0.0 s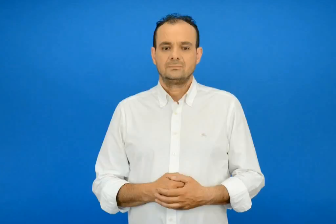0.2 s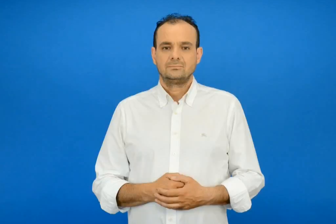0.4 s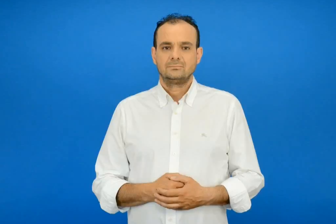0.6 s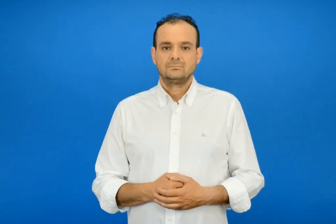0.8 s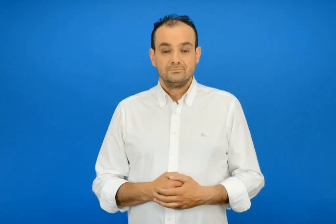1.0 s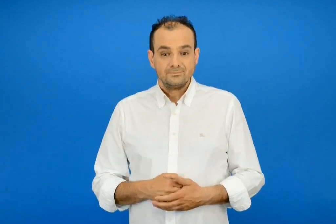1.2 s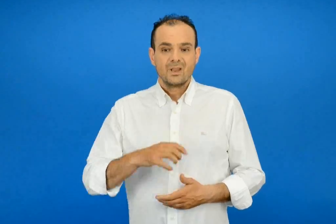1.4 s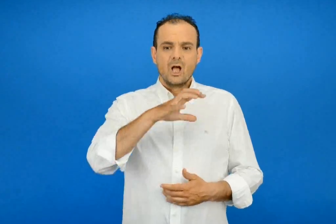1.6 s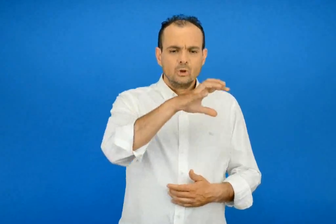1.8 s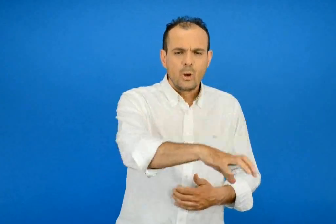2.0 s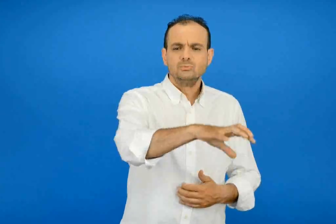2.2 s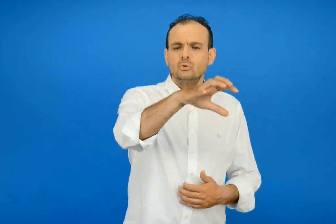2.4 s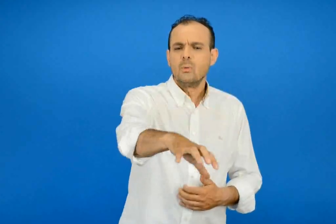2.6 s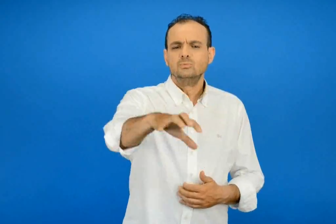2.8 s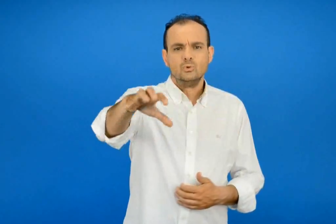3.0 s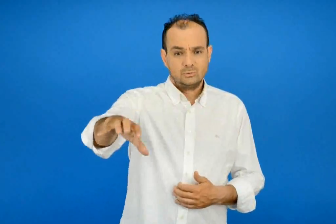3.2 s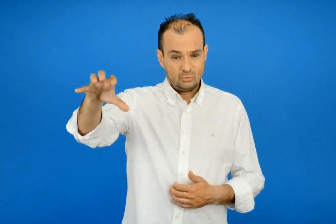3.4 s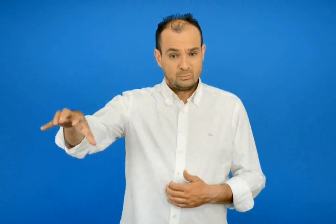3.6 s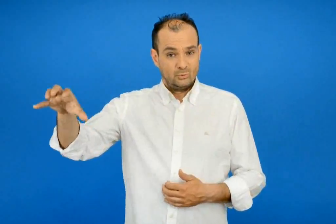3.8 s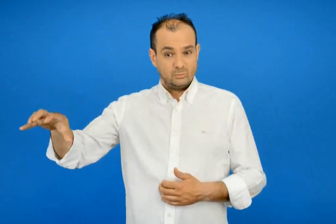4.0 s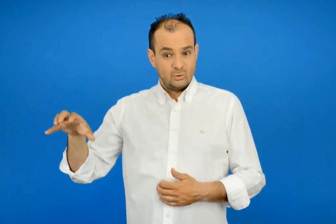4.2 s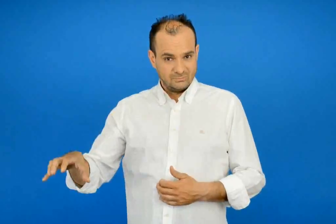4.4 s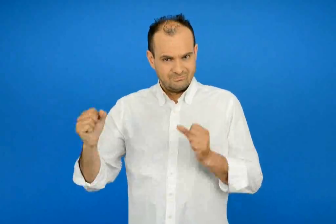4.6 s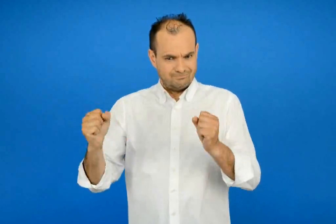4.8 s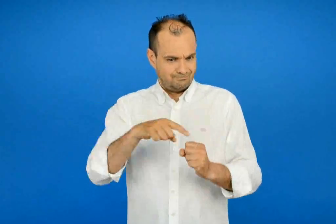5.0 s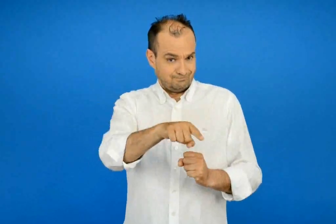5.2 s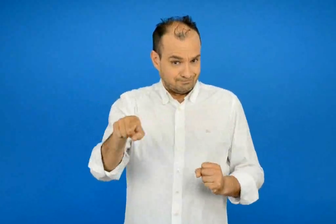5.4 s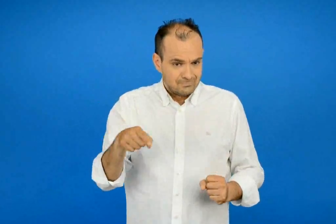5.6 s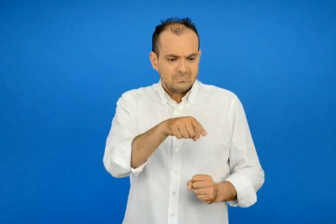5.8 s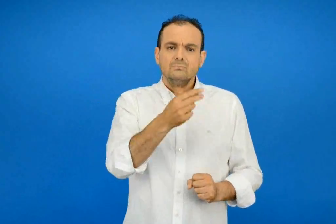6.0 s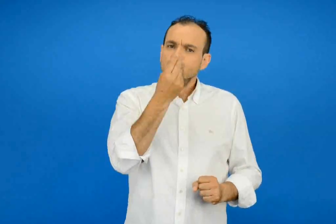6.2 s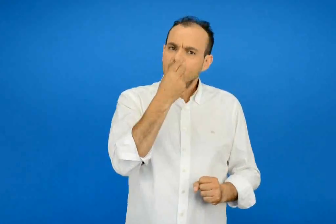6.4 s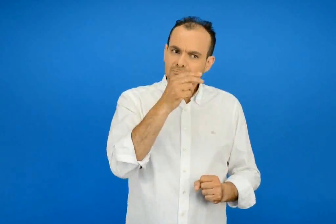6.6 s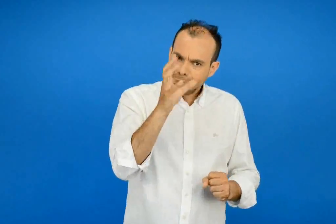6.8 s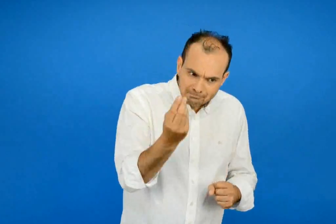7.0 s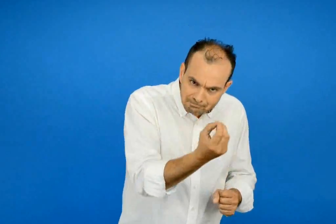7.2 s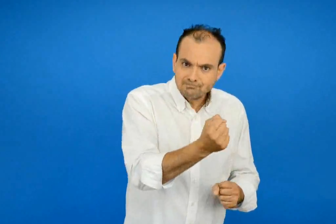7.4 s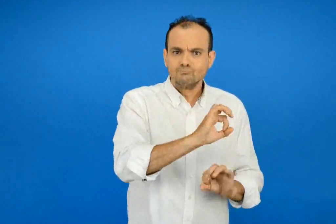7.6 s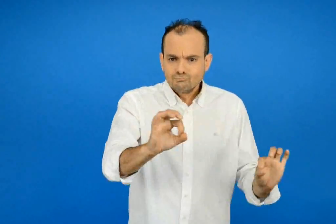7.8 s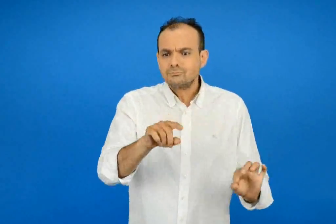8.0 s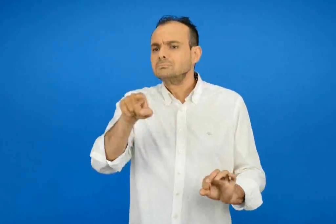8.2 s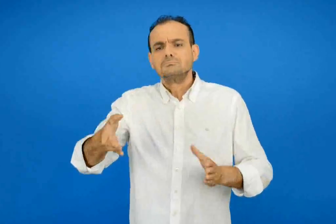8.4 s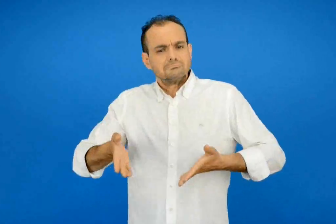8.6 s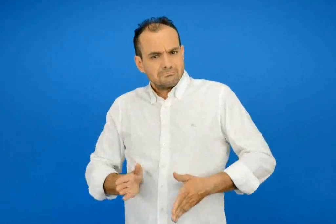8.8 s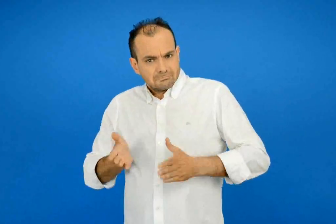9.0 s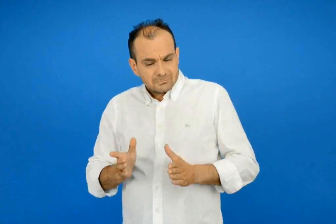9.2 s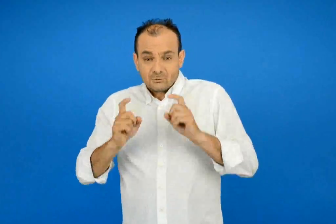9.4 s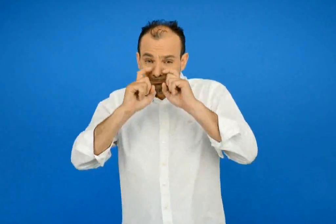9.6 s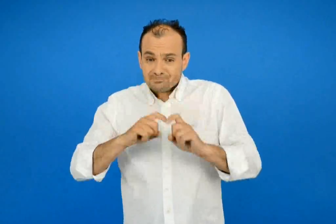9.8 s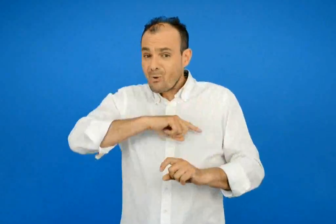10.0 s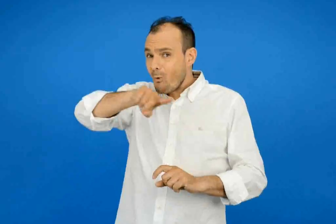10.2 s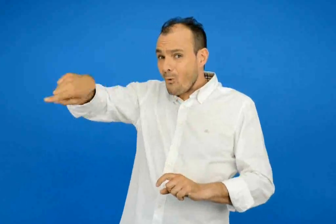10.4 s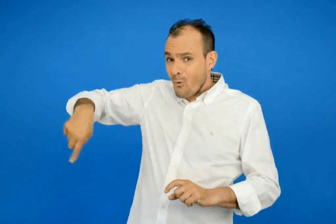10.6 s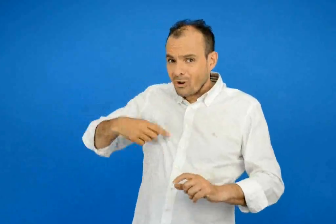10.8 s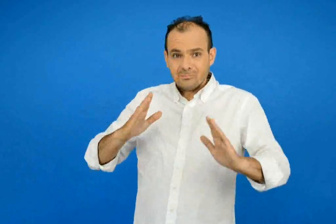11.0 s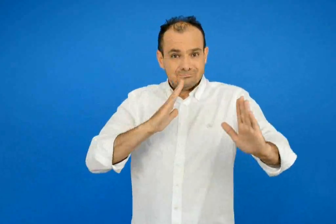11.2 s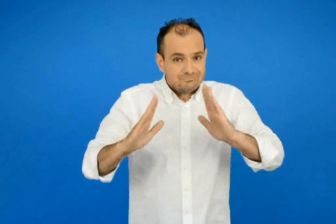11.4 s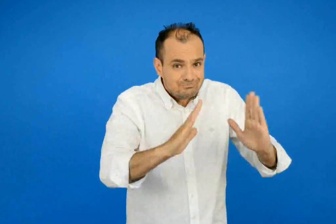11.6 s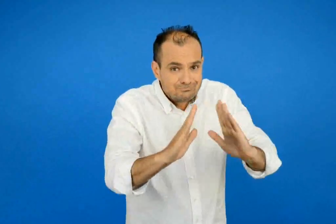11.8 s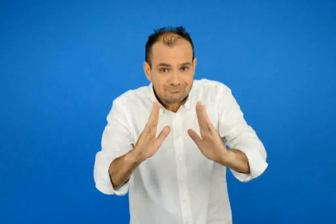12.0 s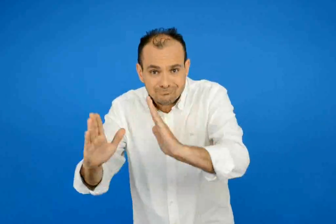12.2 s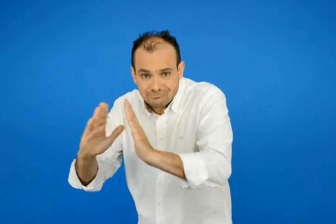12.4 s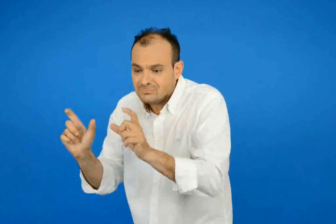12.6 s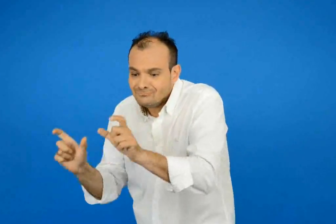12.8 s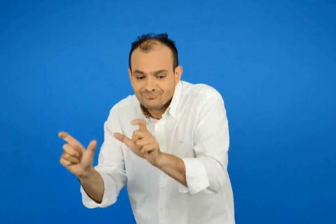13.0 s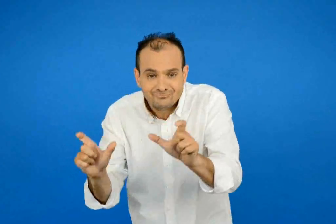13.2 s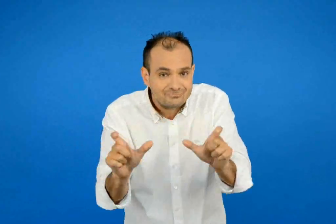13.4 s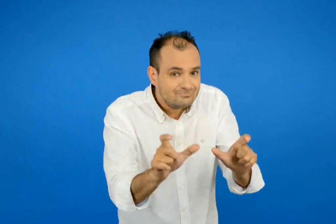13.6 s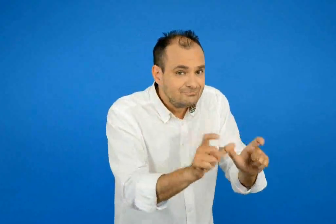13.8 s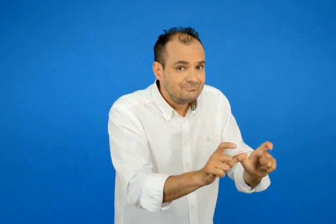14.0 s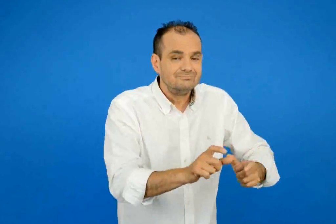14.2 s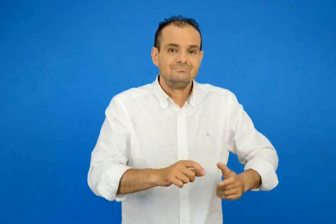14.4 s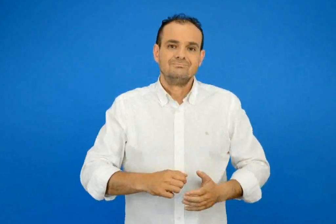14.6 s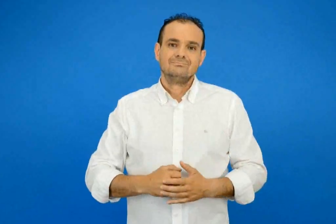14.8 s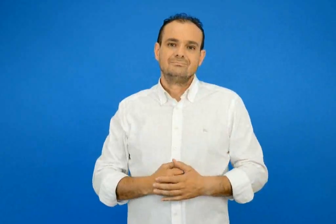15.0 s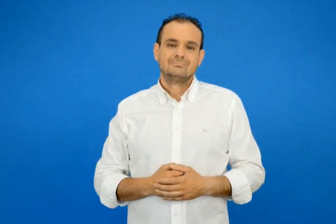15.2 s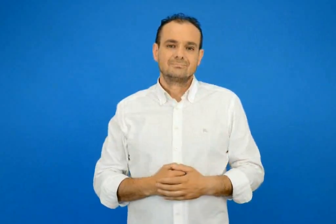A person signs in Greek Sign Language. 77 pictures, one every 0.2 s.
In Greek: για αυτό πρέπει να τα προστατεύουμε να φροντίζουμε τους τόπους οπού ζουν οπού βρίσκουν τροφη και οπού γεννούν
